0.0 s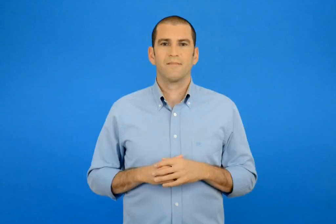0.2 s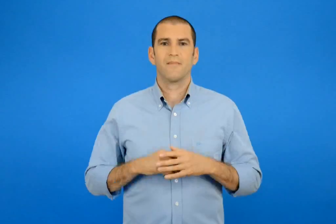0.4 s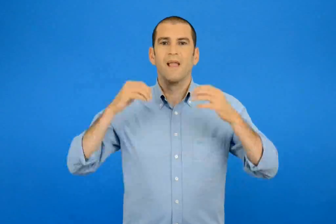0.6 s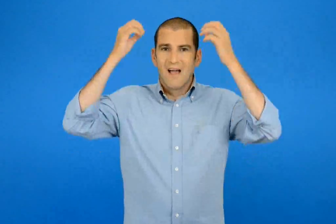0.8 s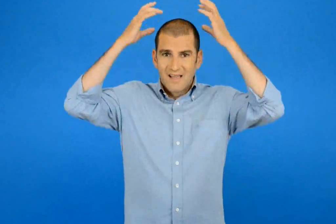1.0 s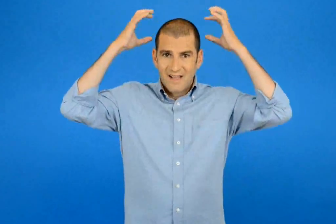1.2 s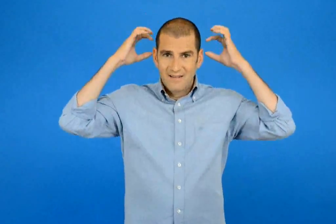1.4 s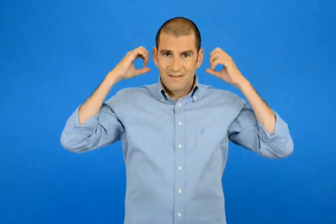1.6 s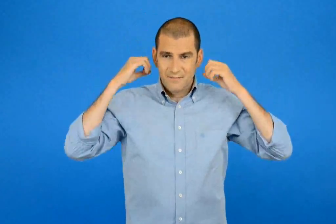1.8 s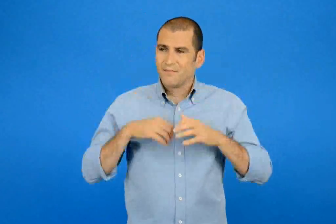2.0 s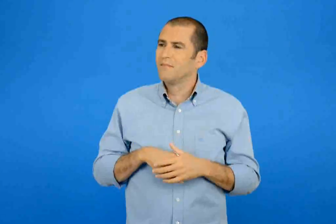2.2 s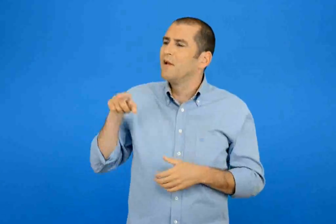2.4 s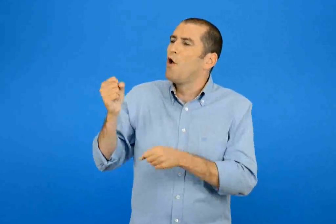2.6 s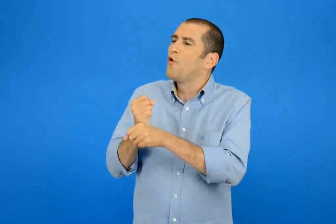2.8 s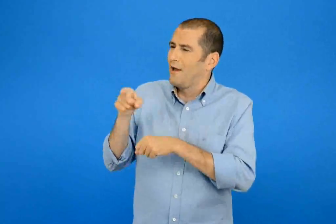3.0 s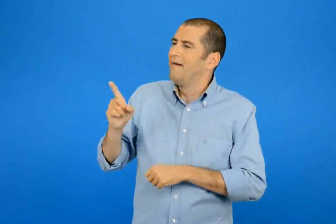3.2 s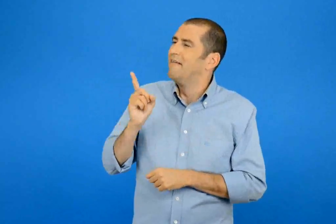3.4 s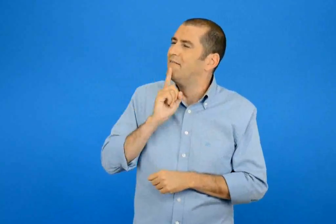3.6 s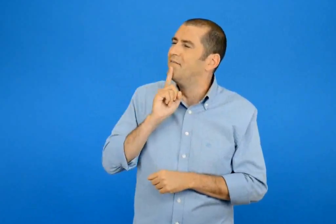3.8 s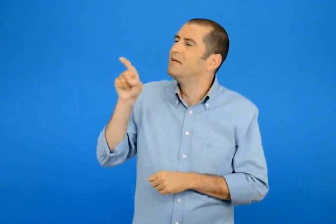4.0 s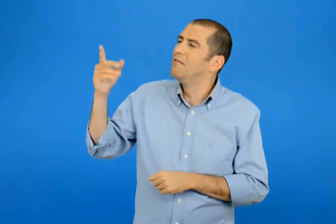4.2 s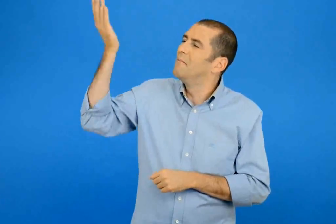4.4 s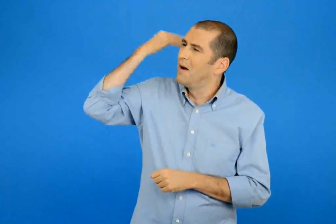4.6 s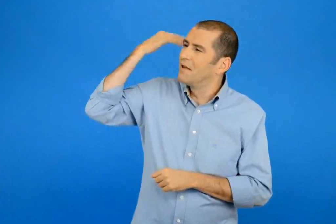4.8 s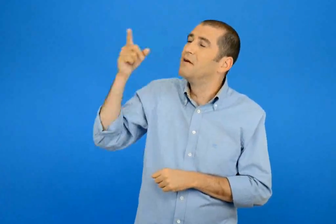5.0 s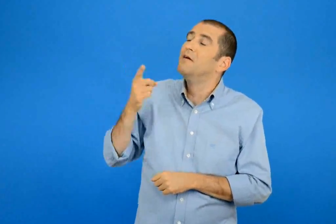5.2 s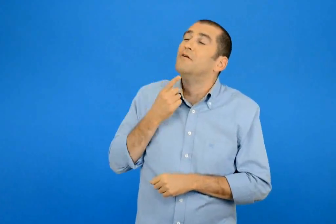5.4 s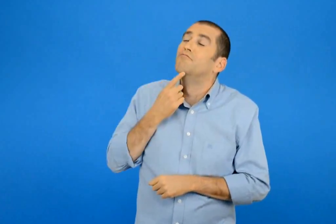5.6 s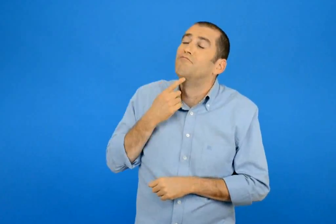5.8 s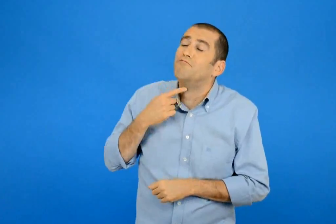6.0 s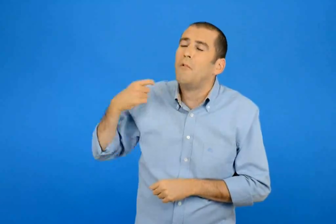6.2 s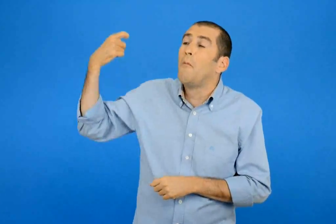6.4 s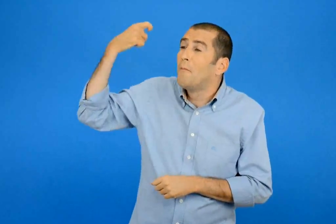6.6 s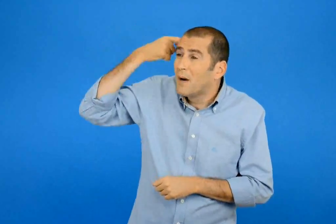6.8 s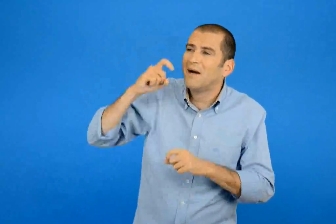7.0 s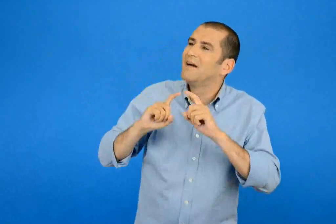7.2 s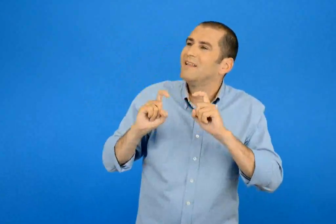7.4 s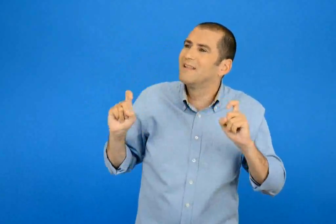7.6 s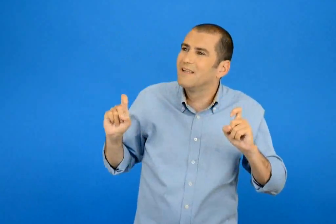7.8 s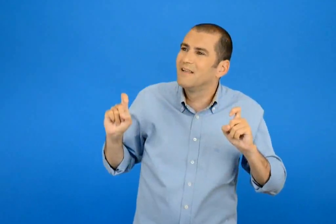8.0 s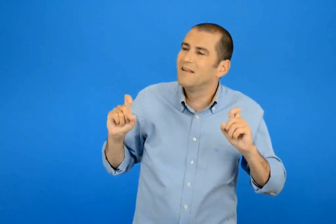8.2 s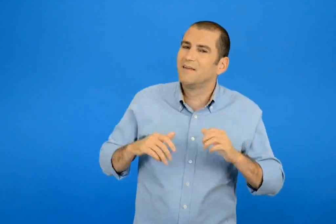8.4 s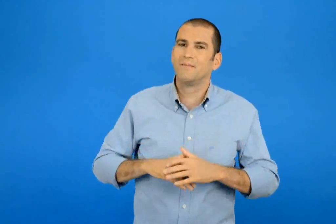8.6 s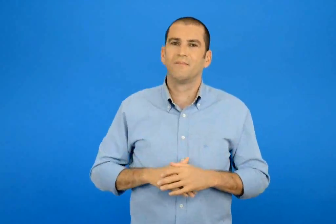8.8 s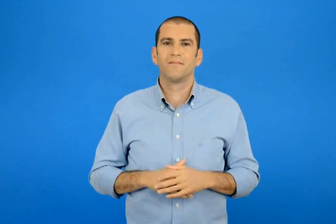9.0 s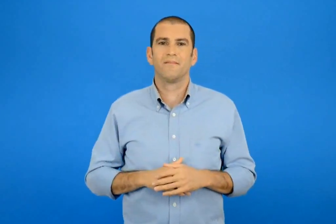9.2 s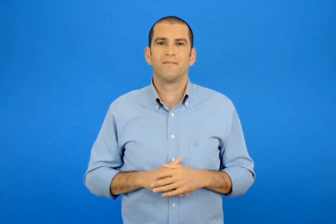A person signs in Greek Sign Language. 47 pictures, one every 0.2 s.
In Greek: γαληνή τι σας άρεσε περισσότερο στη δουλειά που κάνατε ;
